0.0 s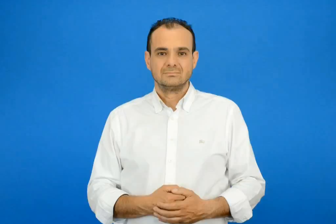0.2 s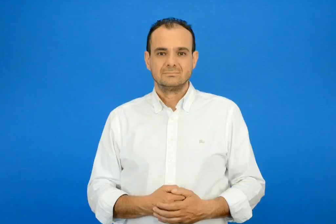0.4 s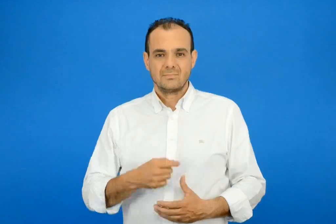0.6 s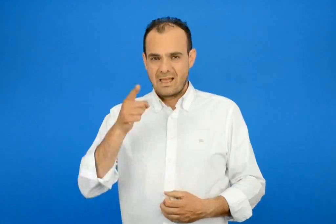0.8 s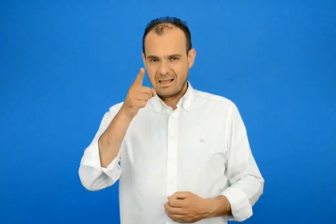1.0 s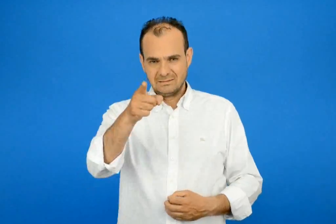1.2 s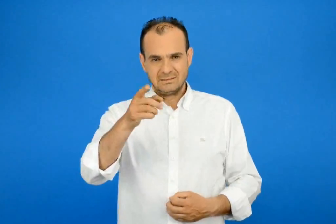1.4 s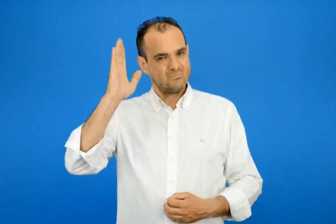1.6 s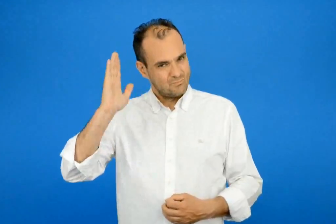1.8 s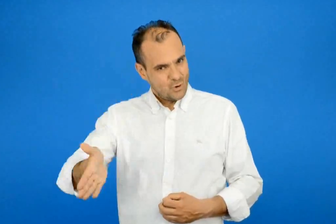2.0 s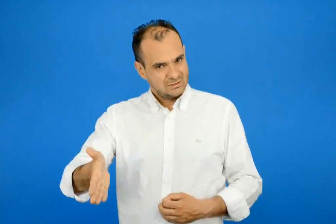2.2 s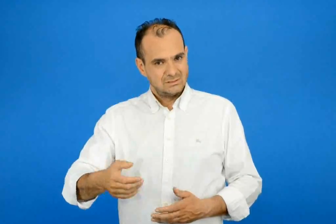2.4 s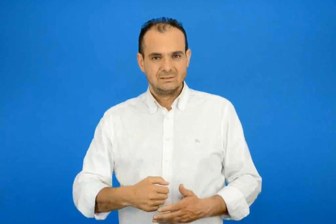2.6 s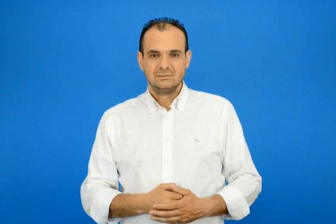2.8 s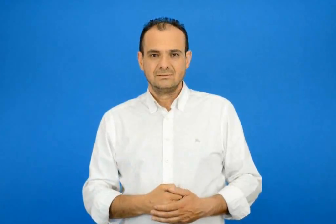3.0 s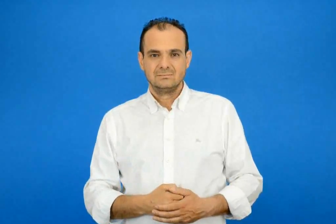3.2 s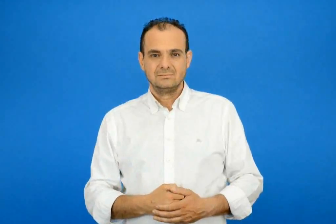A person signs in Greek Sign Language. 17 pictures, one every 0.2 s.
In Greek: εσύ μπορείς
